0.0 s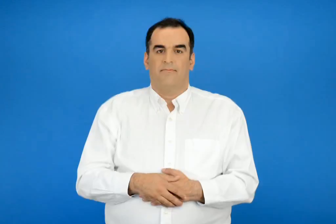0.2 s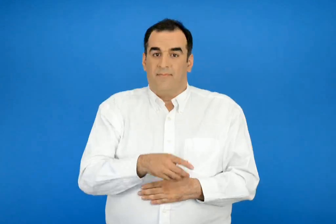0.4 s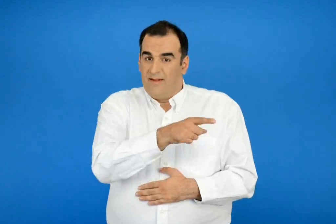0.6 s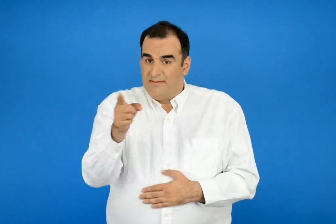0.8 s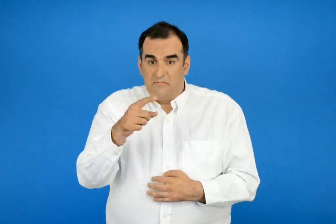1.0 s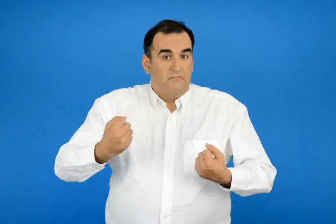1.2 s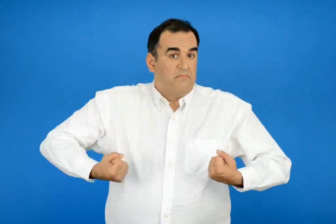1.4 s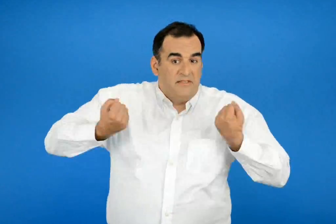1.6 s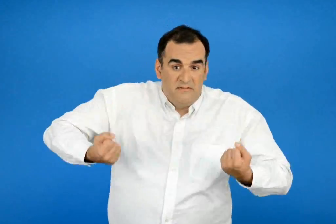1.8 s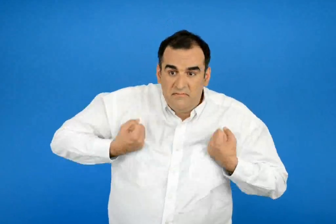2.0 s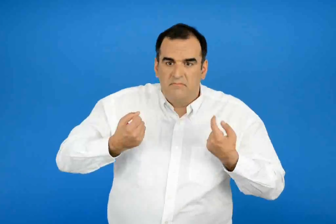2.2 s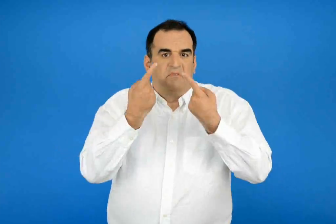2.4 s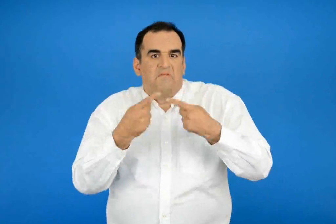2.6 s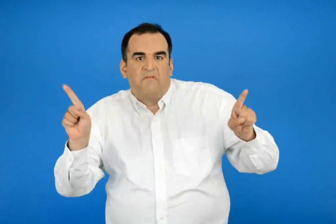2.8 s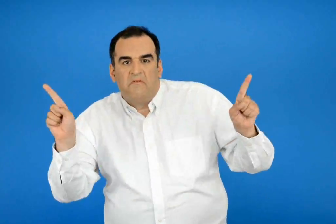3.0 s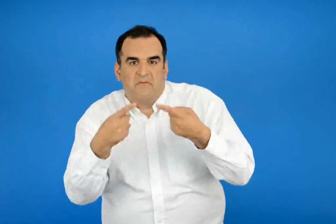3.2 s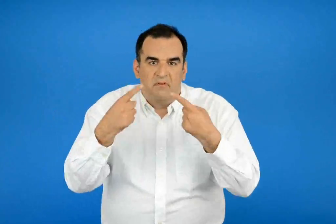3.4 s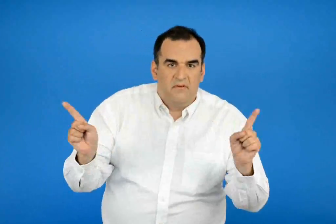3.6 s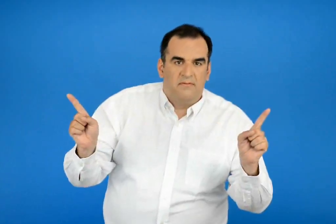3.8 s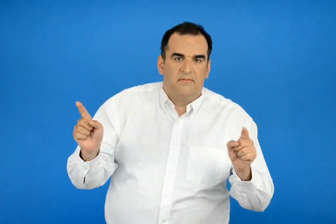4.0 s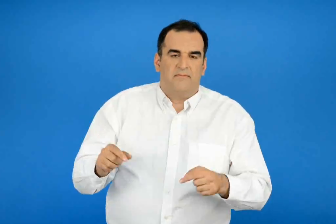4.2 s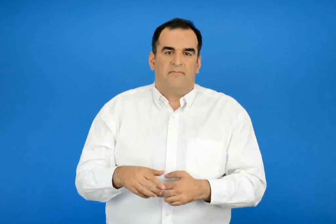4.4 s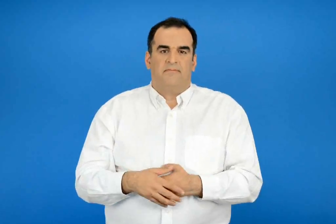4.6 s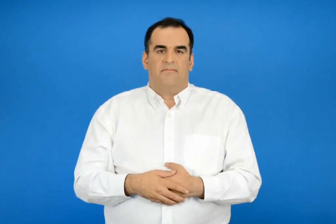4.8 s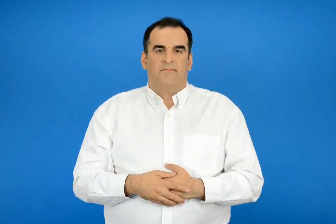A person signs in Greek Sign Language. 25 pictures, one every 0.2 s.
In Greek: παίζετε και τραγουδάτε
